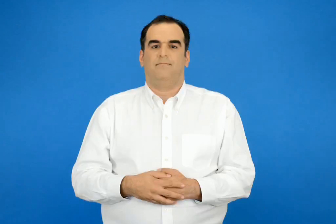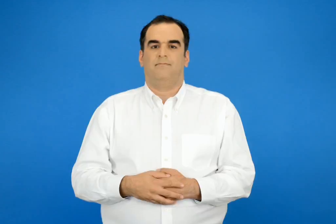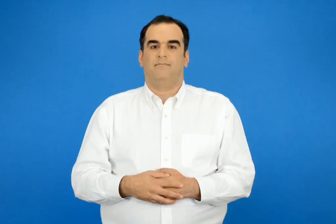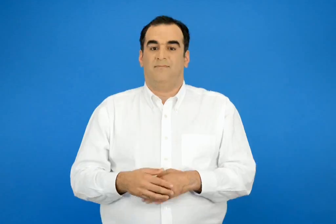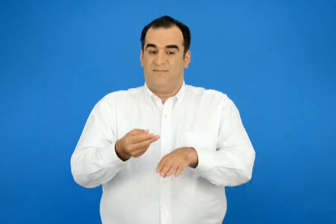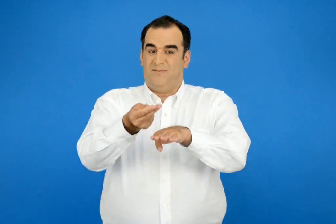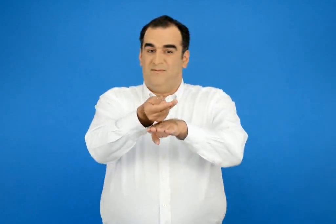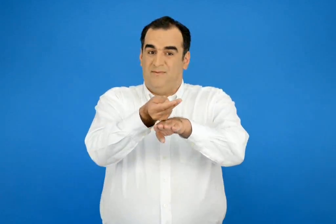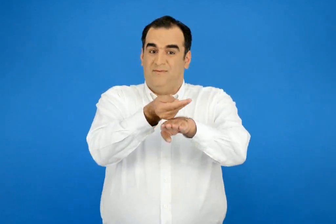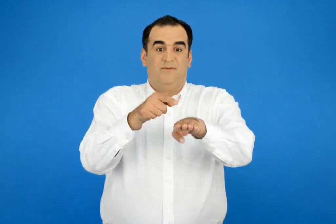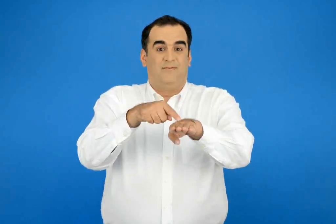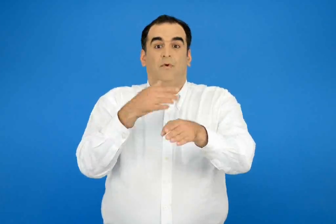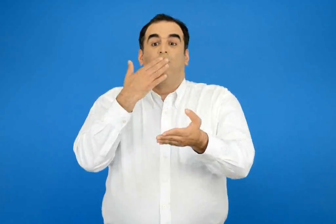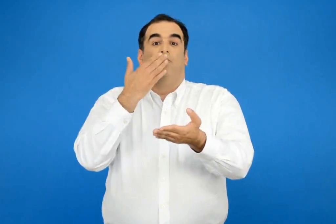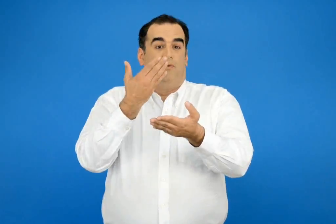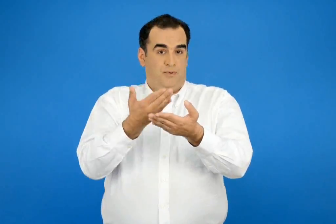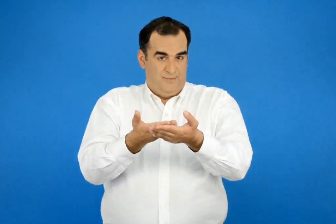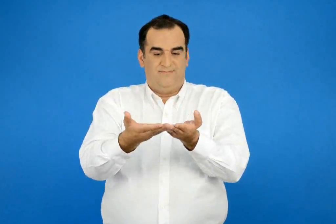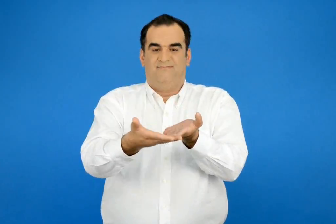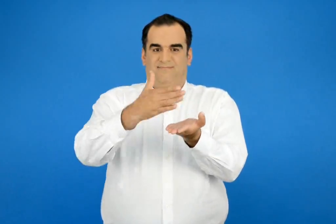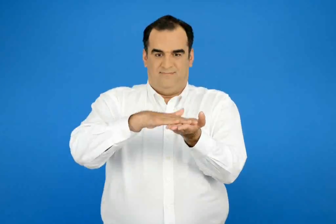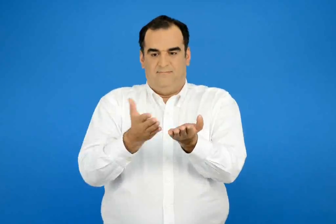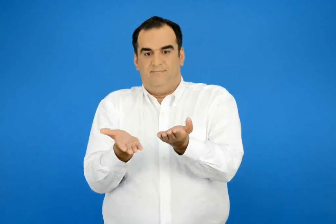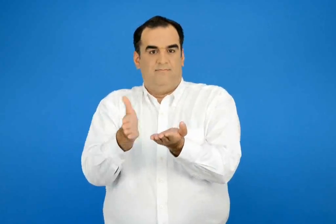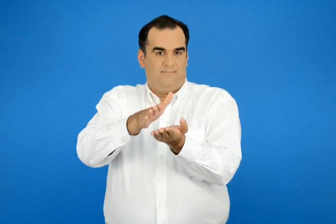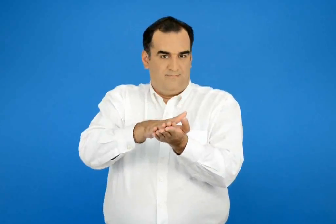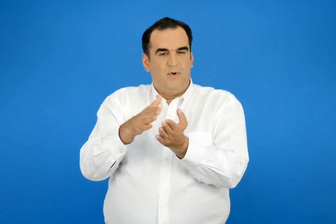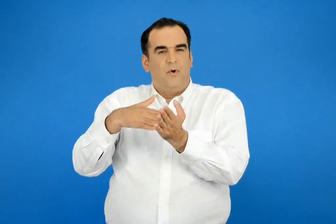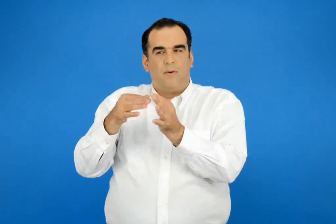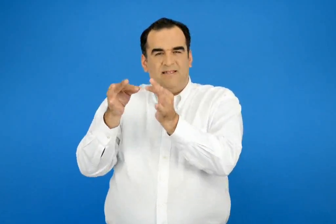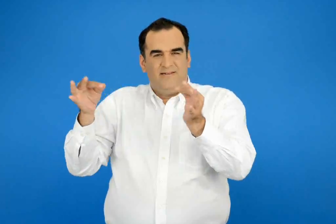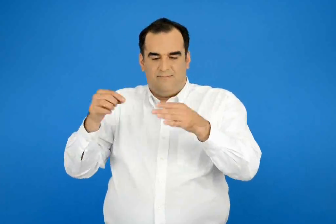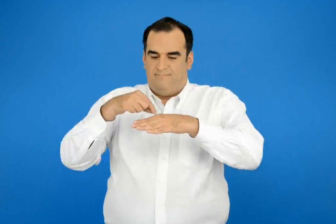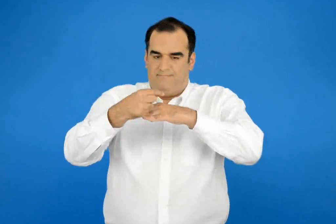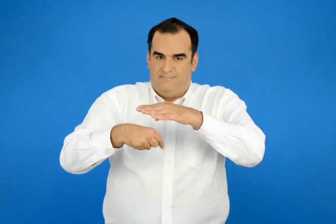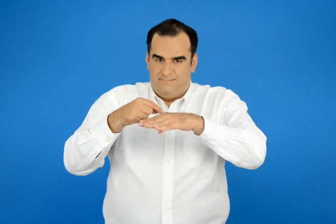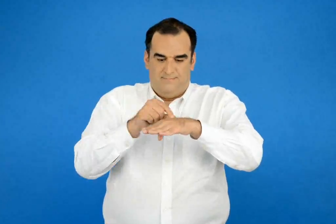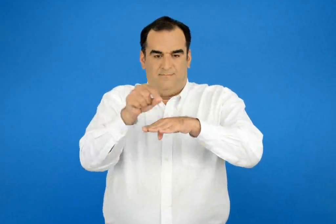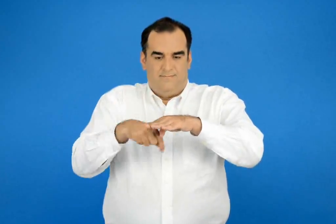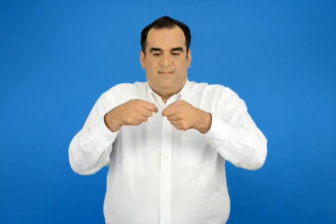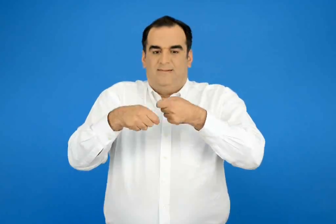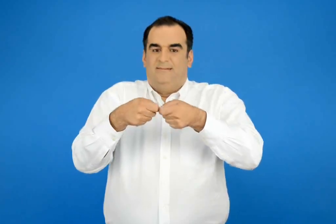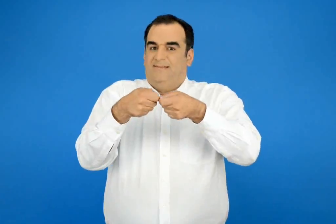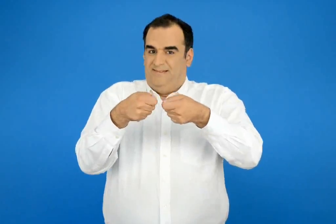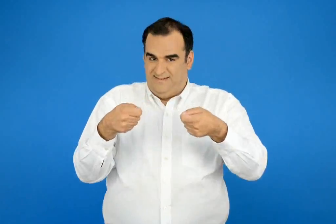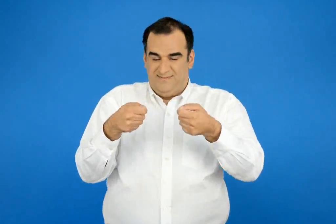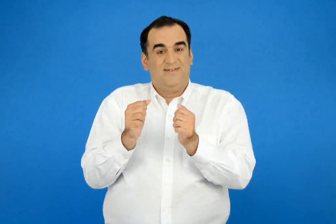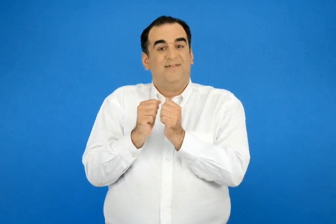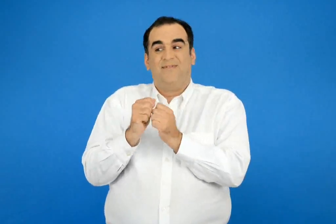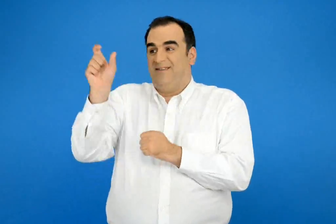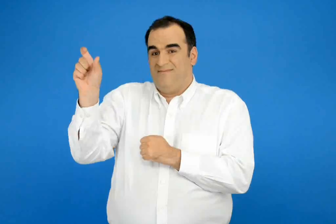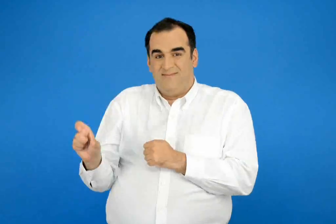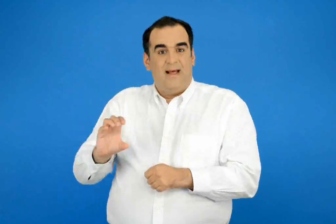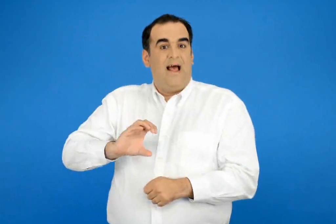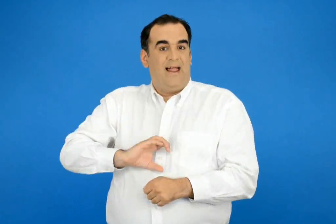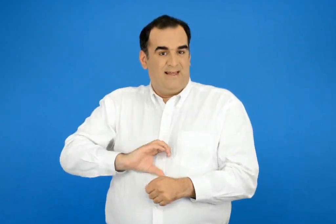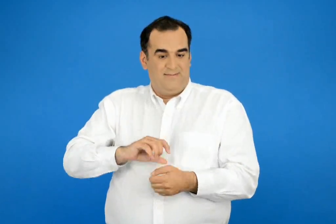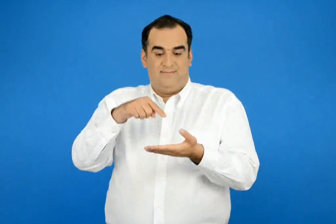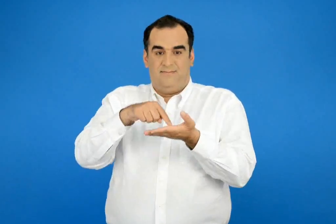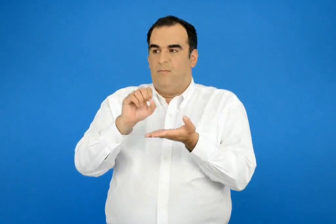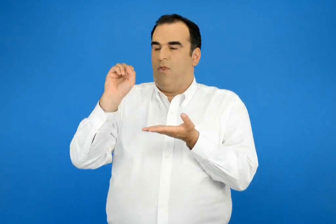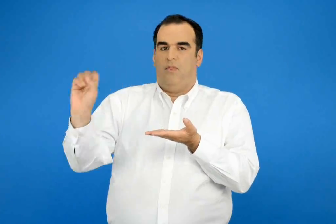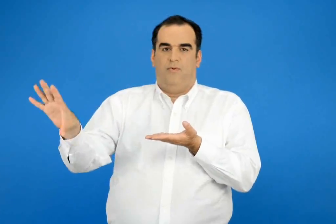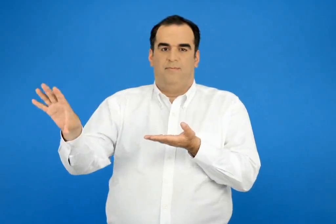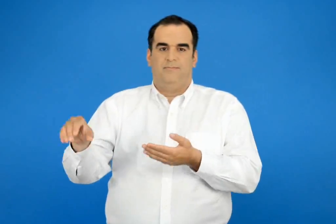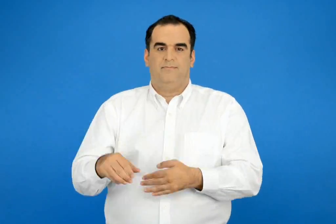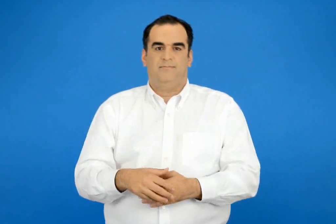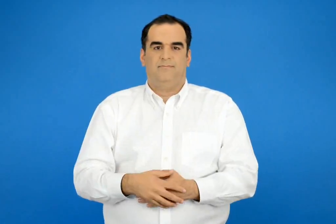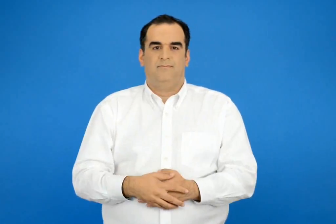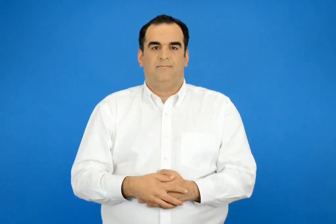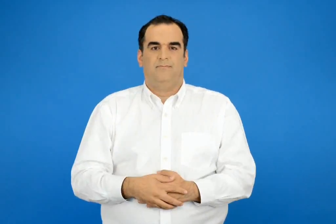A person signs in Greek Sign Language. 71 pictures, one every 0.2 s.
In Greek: όταν τελειώνουν διπλώνουν τη ζωγραφιά και τη δένουν με μια χρωματιστή κορδέλα τη χαρίζουν στη φίλη τους την ελένη
